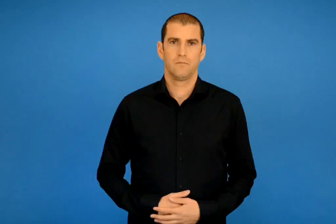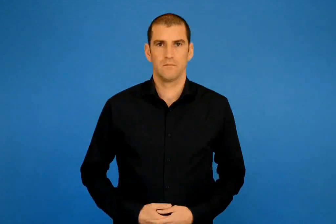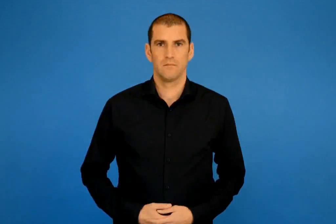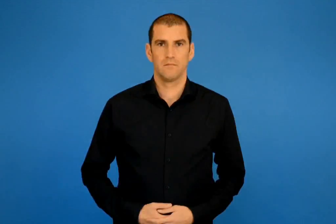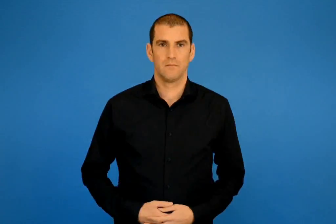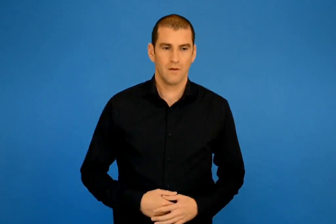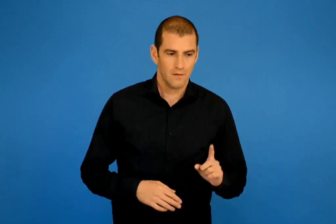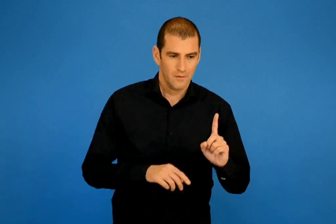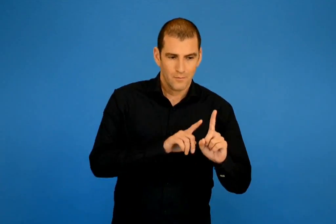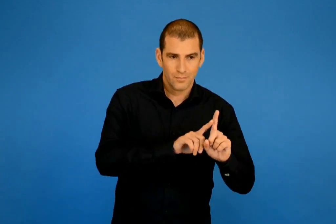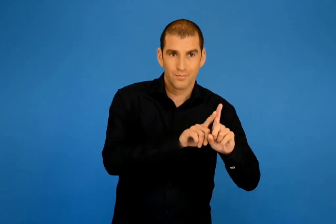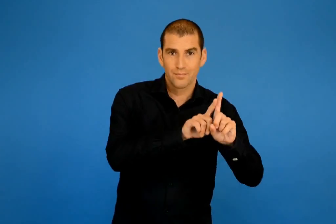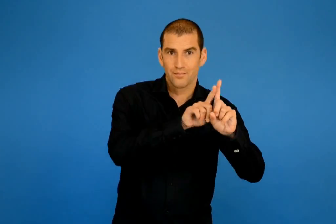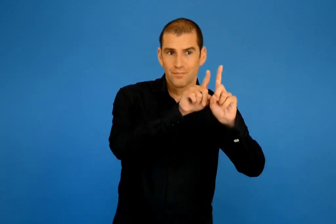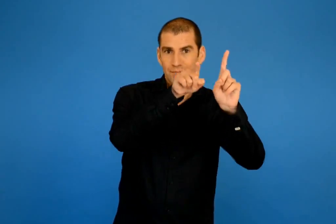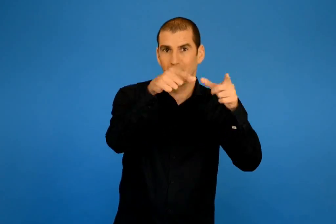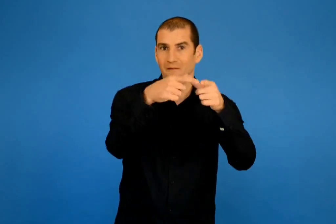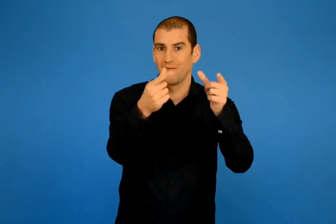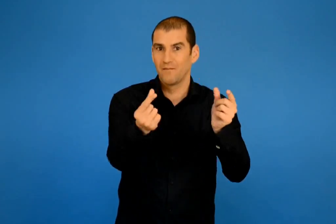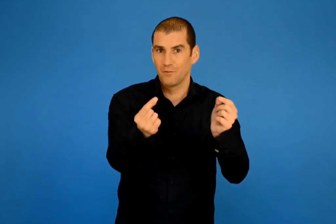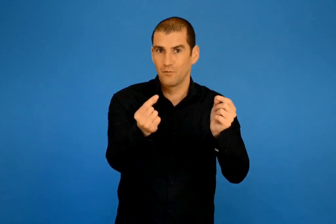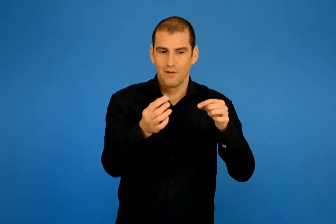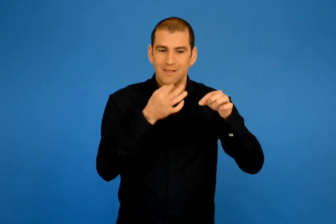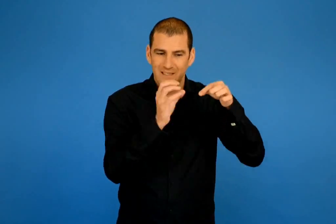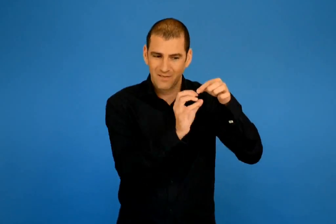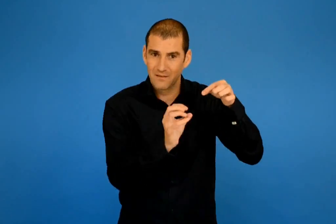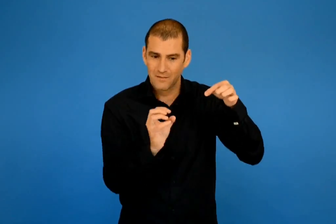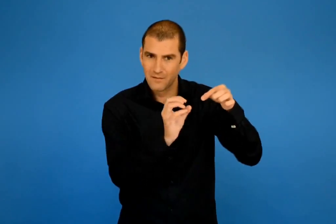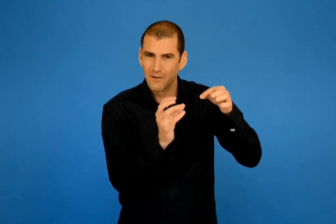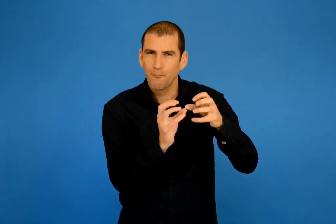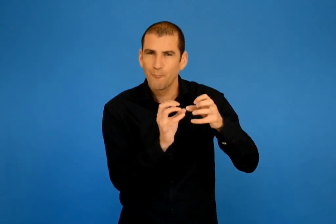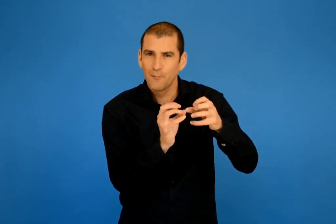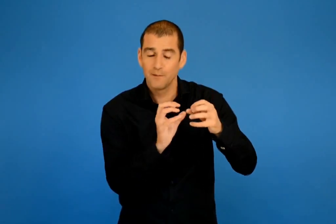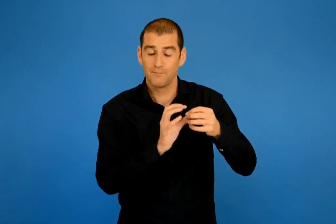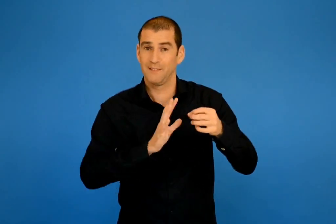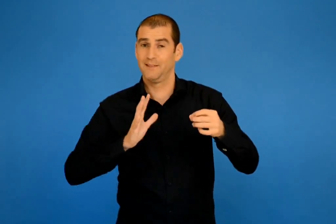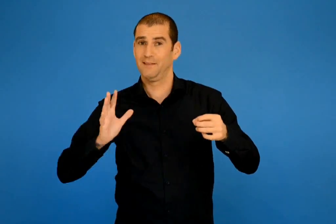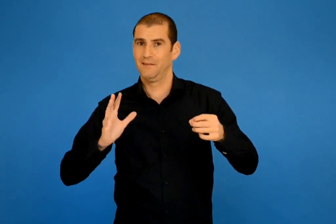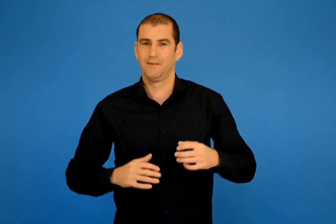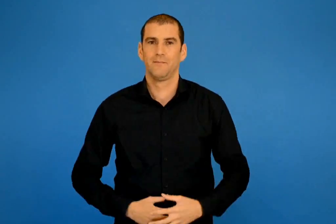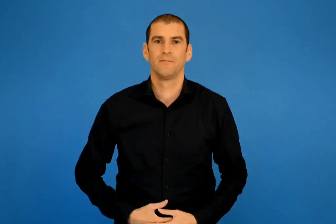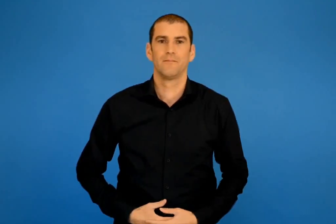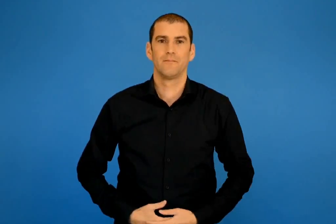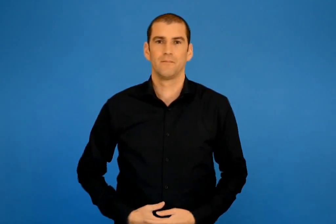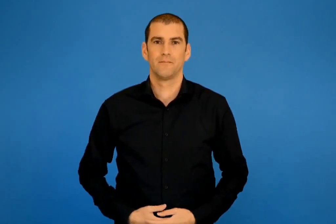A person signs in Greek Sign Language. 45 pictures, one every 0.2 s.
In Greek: κι ως να διπλοξεφυλλίσει η αγουρίδα έχει γυαλίσει
